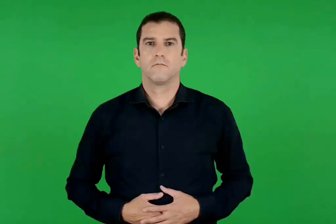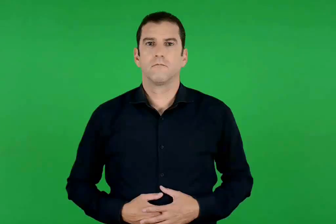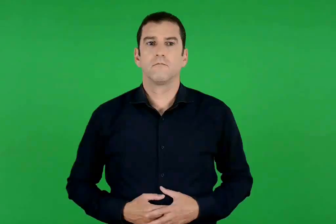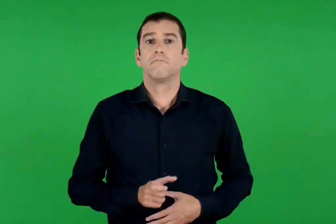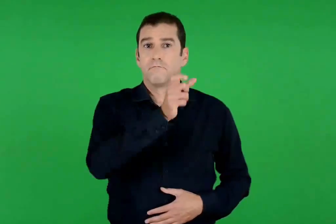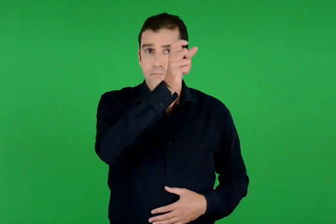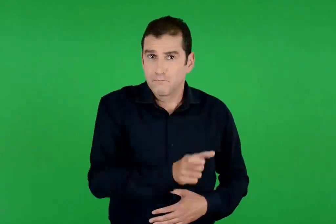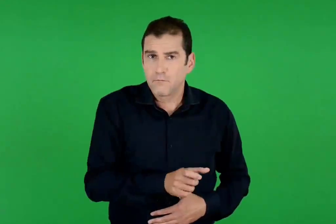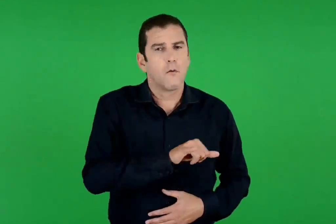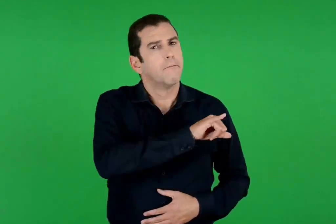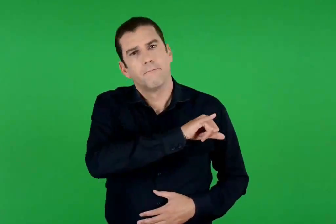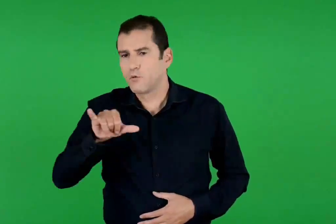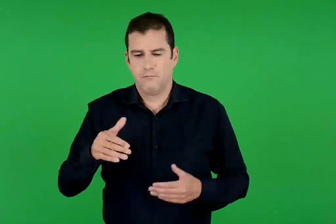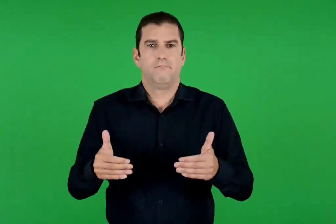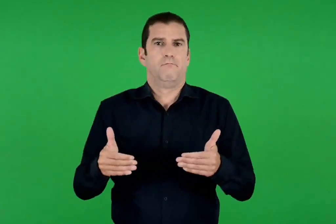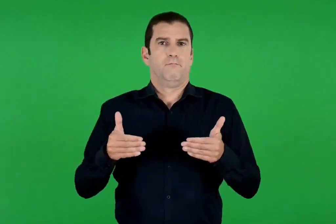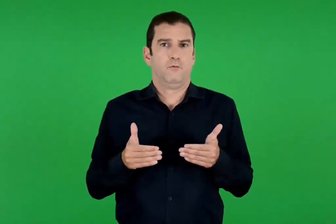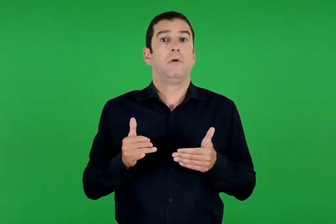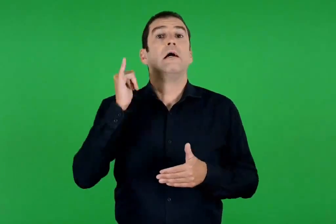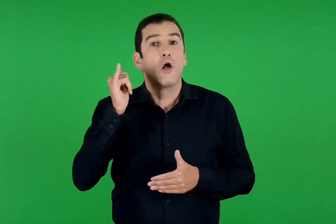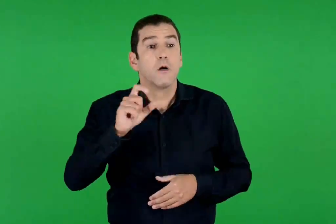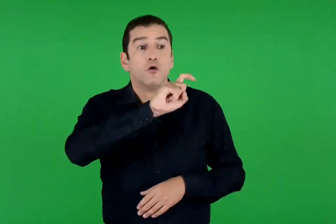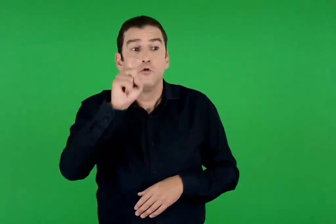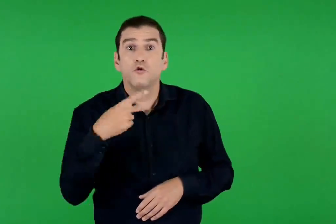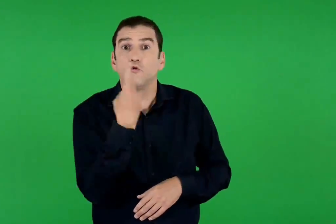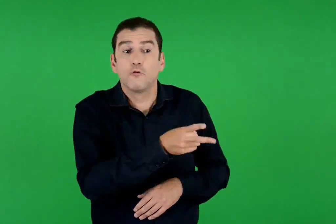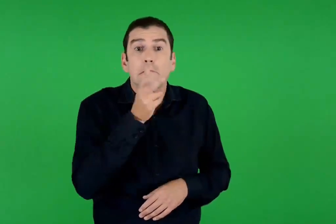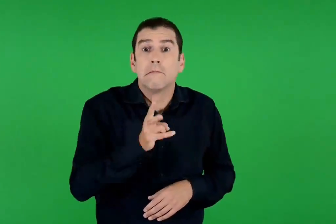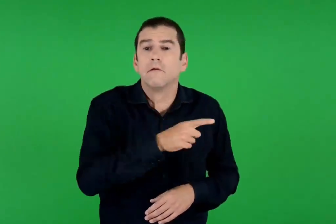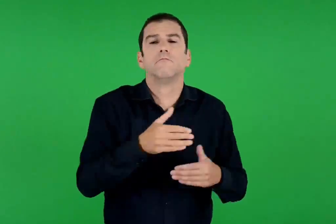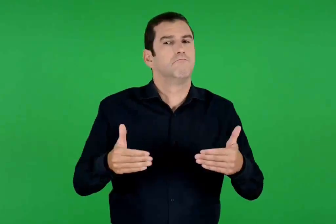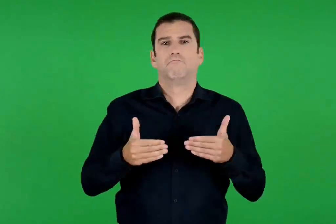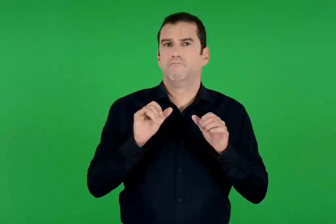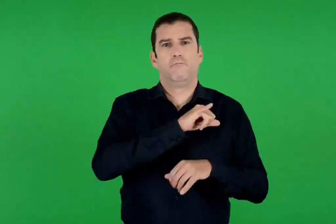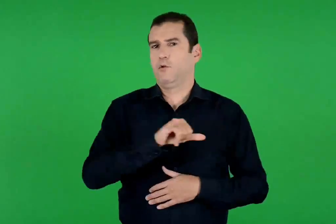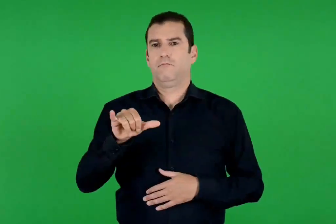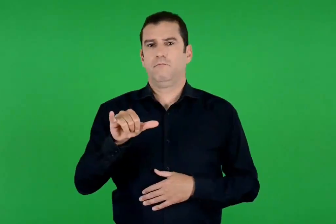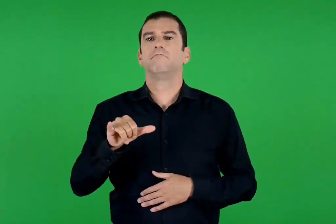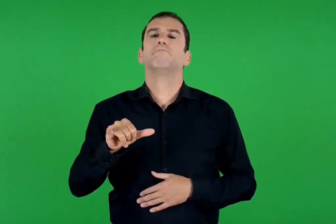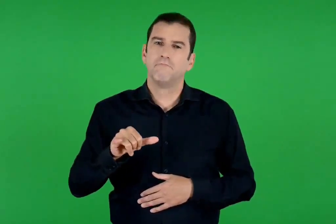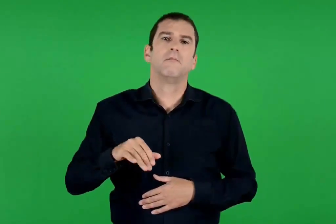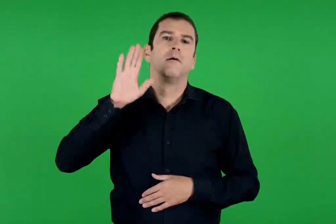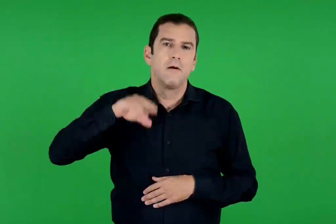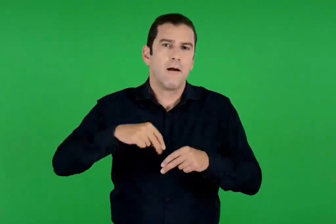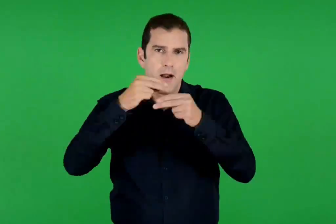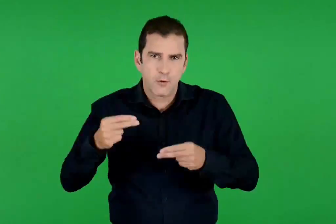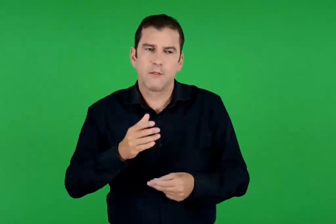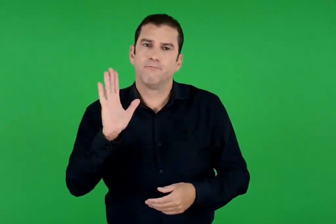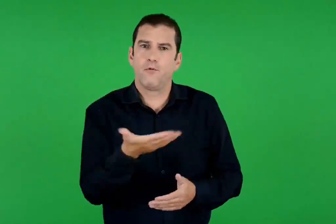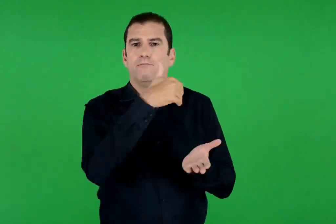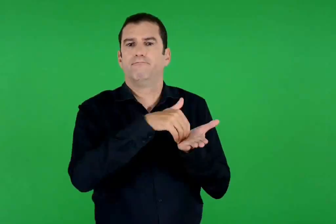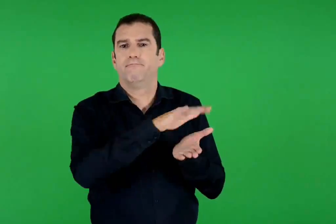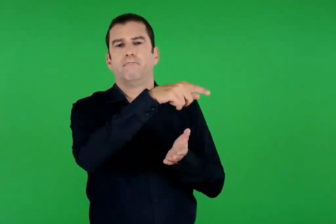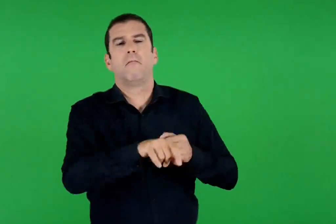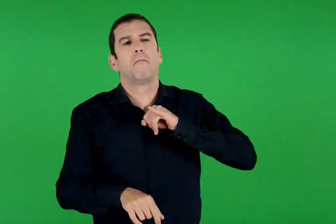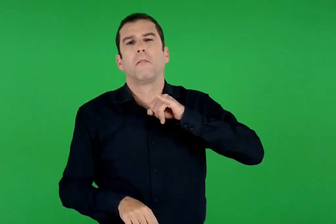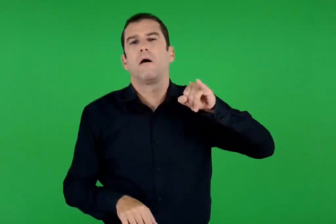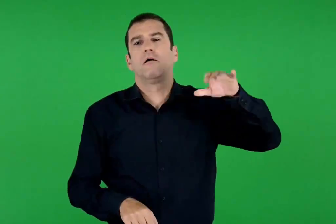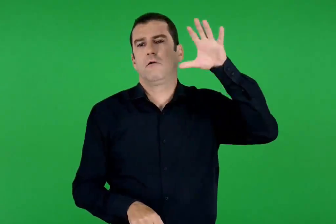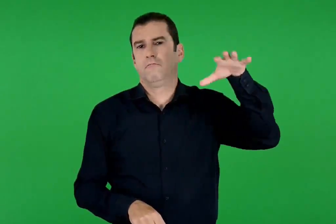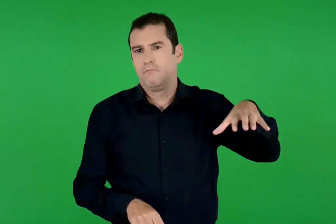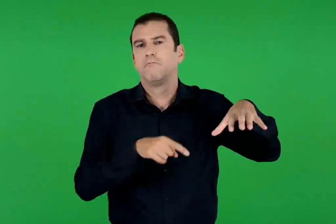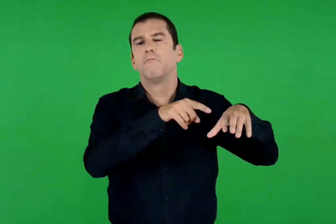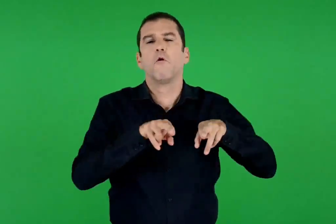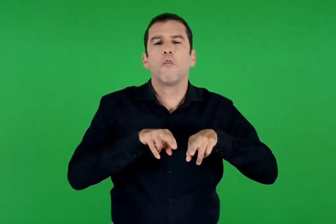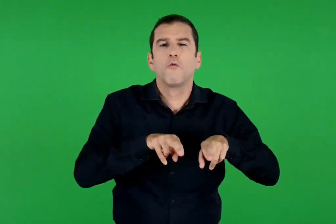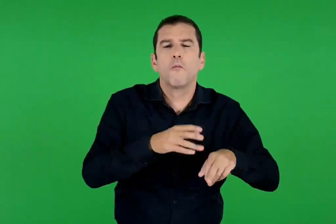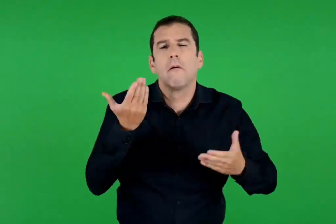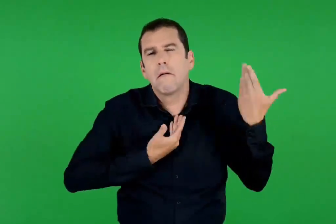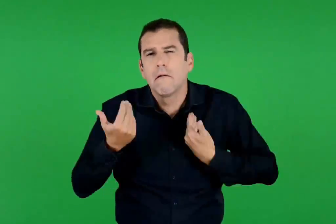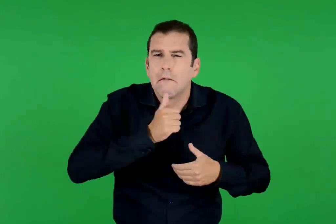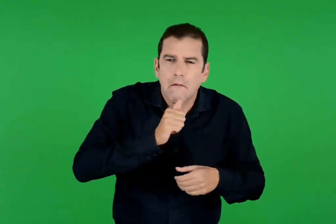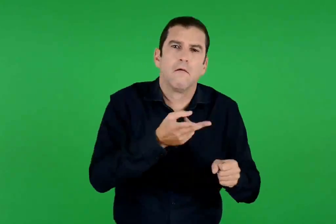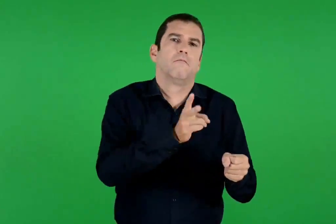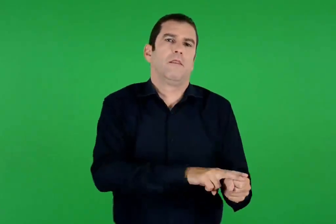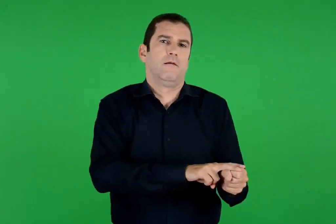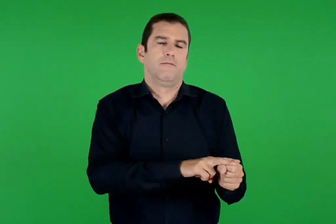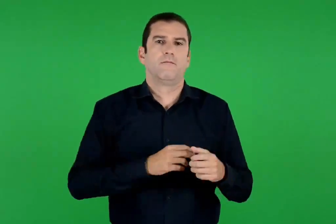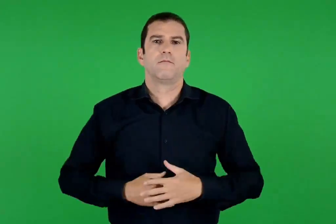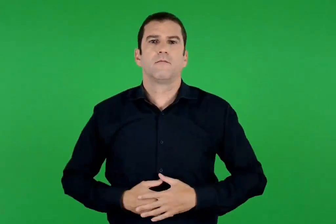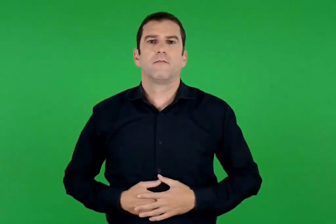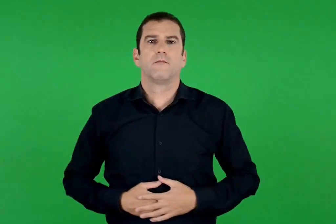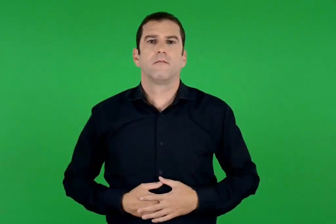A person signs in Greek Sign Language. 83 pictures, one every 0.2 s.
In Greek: δεν υποχώρησε ποτέ , ακόμη κι όταν απειλήθηκε η ζωή του. τελικά τον εξόρισαν σε μακρινό τόπο και πέθανε στο δρόμο από τις ταλαιπωρίες
